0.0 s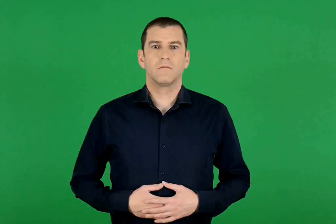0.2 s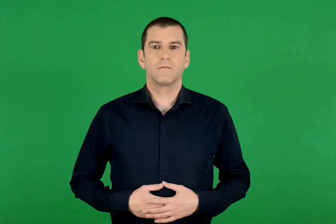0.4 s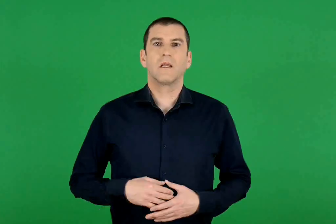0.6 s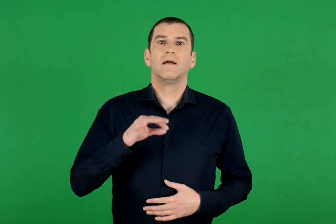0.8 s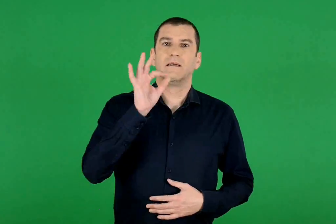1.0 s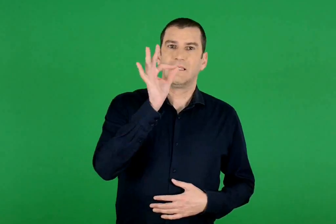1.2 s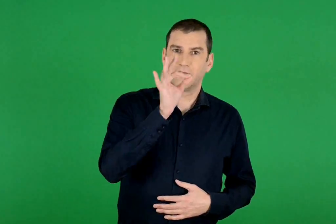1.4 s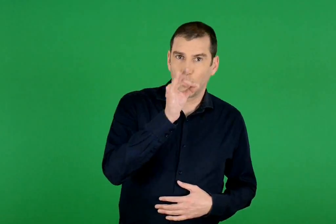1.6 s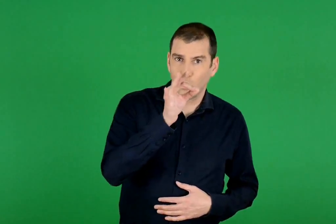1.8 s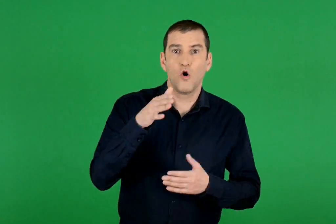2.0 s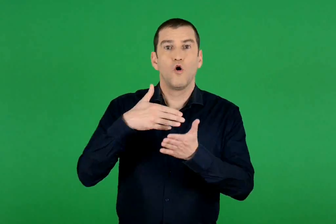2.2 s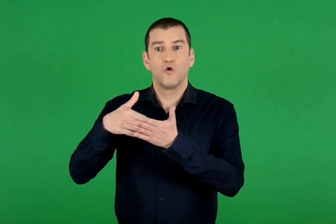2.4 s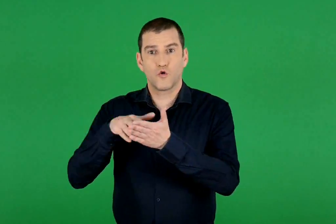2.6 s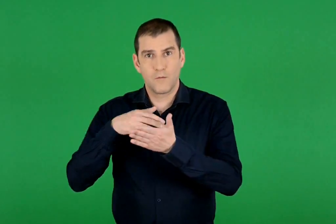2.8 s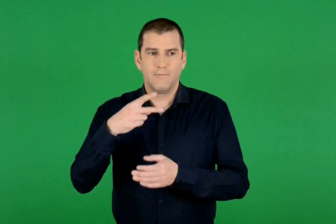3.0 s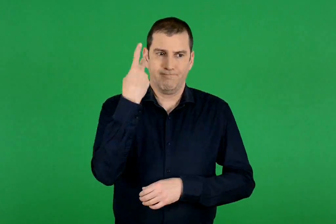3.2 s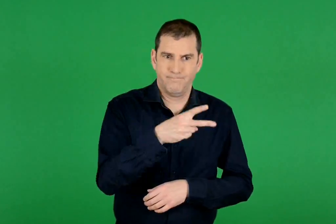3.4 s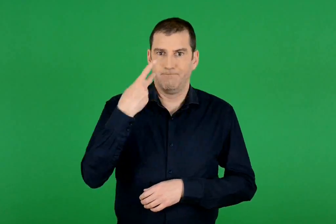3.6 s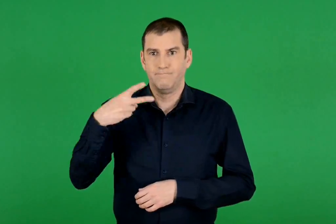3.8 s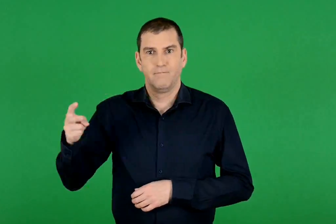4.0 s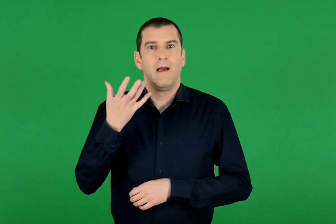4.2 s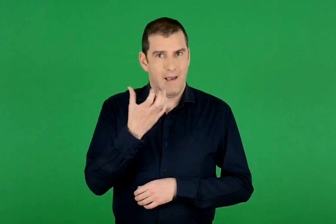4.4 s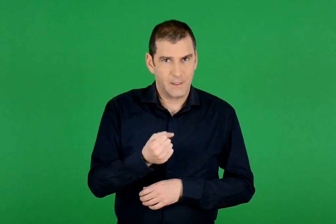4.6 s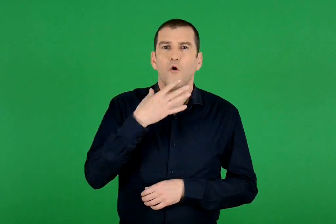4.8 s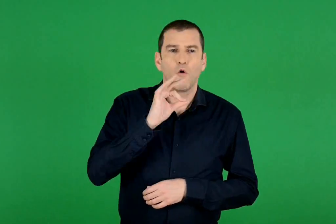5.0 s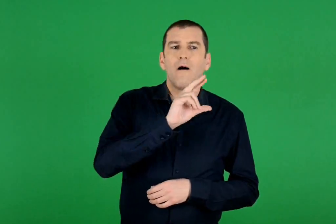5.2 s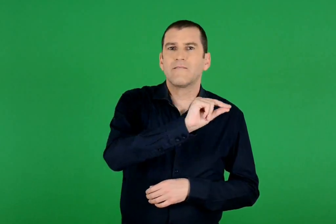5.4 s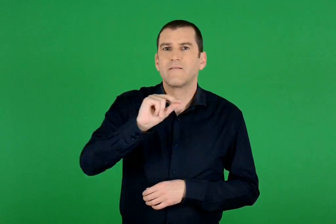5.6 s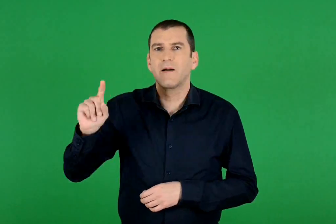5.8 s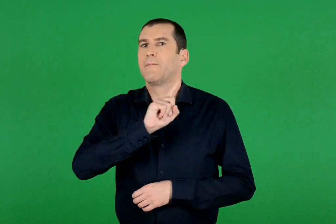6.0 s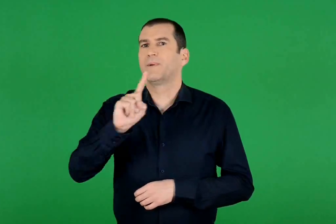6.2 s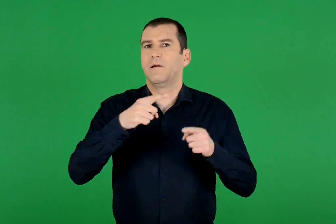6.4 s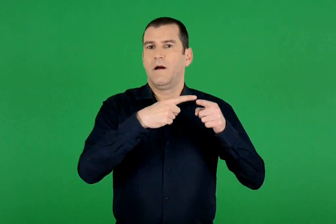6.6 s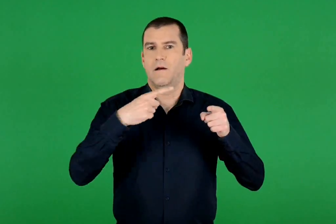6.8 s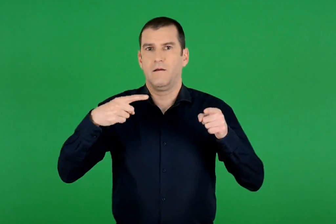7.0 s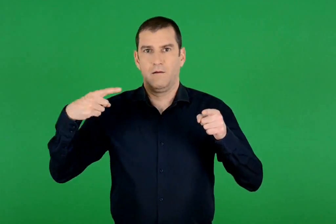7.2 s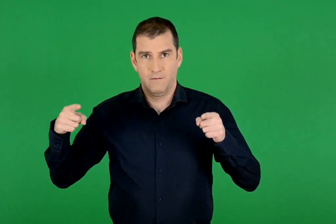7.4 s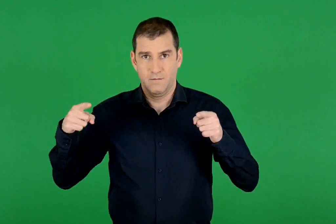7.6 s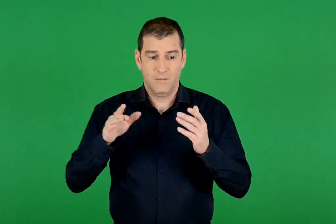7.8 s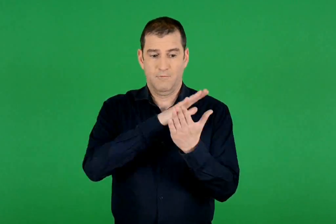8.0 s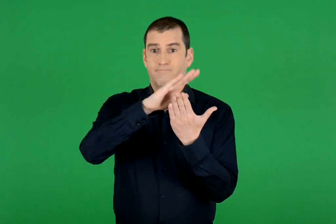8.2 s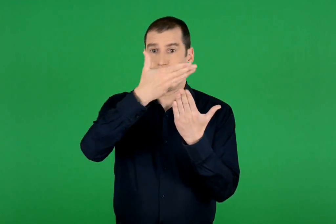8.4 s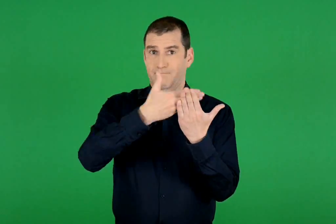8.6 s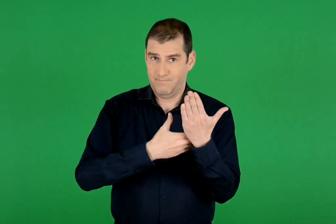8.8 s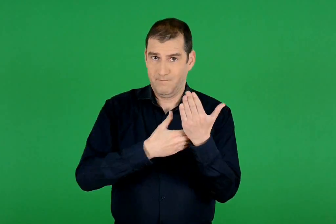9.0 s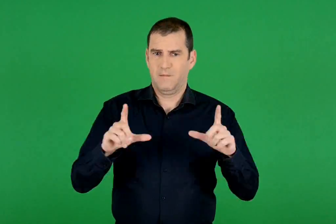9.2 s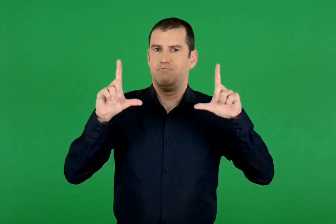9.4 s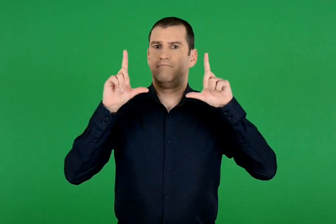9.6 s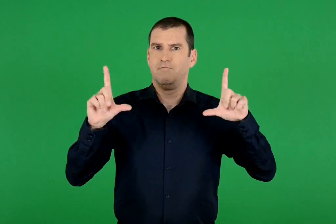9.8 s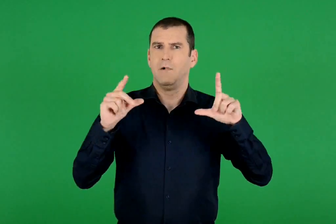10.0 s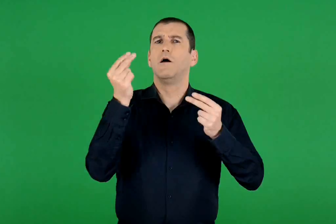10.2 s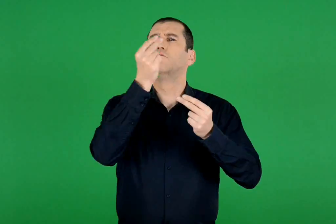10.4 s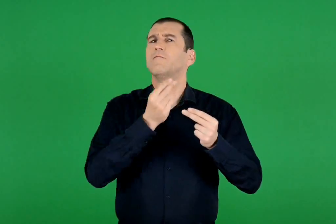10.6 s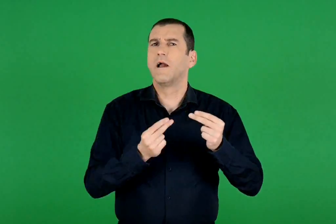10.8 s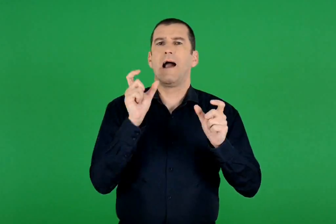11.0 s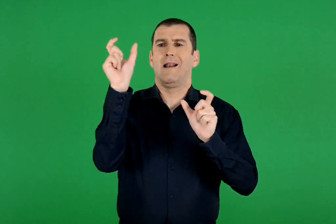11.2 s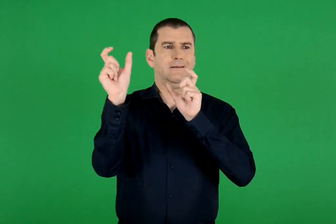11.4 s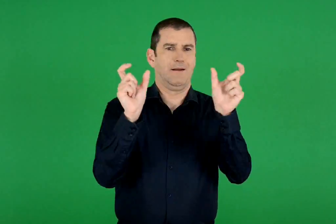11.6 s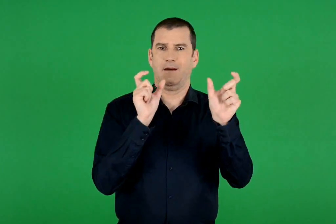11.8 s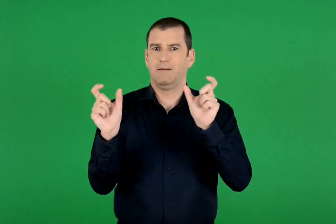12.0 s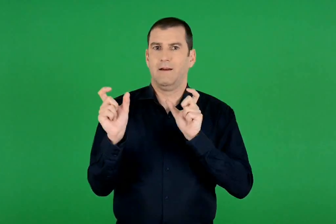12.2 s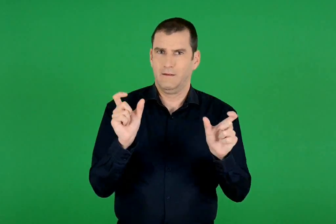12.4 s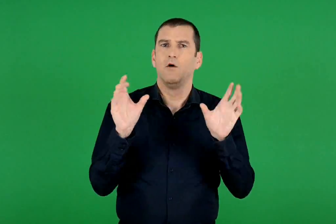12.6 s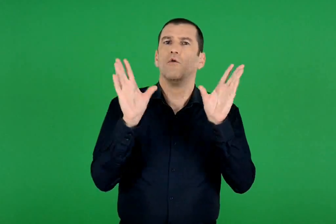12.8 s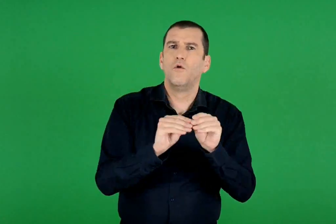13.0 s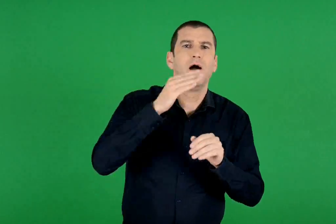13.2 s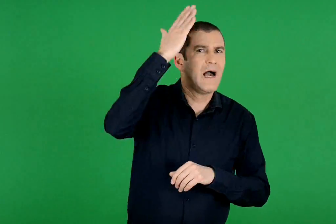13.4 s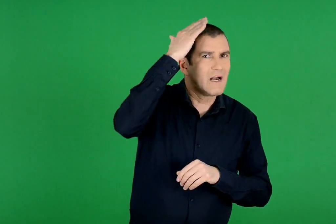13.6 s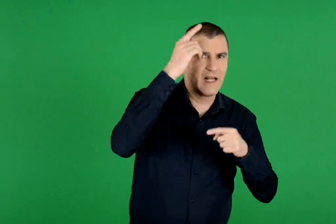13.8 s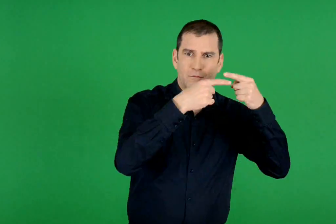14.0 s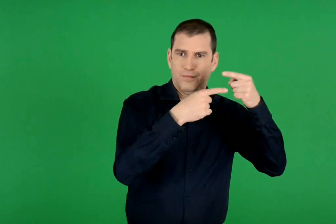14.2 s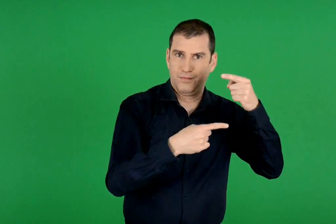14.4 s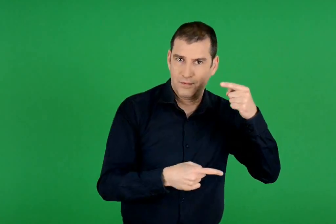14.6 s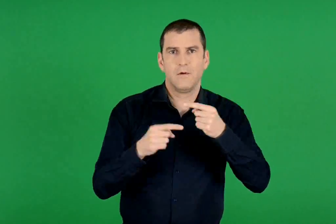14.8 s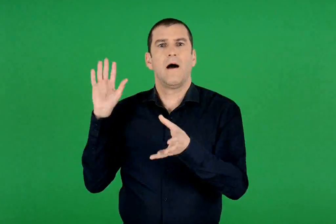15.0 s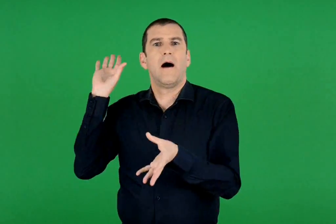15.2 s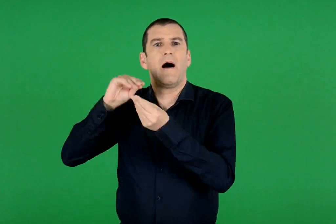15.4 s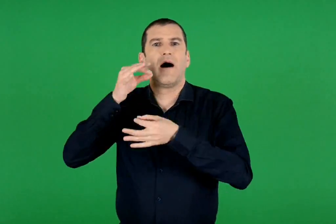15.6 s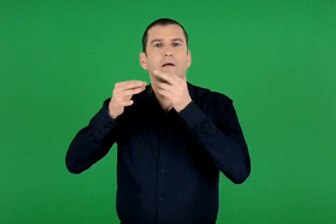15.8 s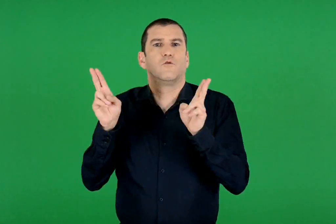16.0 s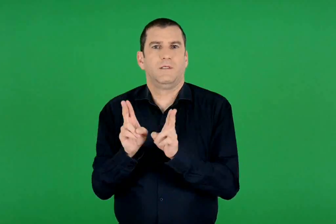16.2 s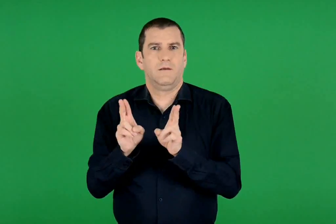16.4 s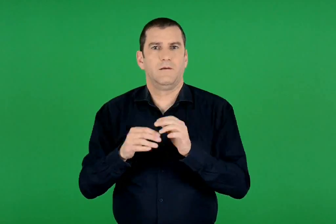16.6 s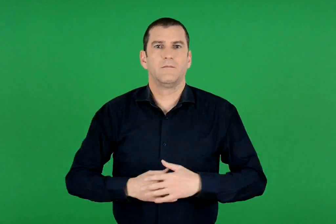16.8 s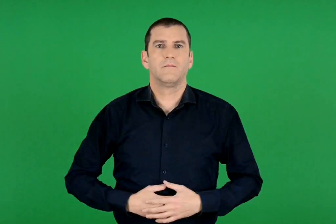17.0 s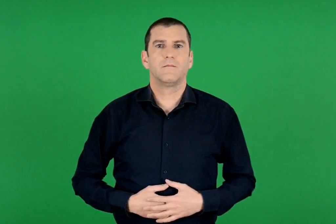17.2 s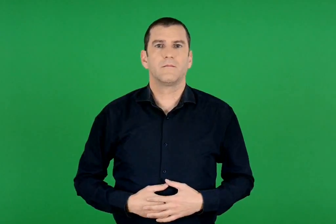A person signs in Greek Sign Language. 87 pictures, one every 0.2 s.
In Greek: έχει το δικό της σύμβολο και χρώμα , για να ξεχωρίζει από τις άλλες. περιέχει τη ζωγραφιά από λέξεις , τα κεφάλαια και την ανασκόπηση
